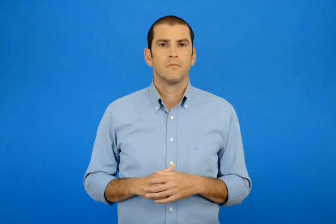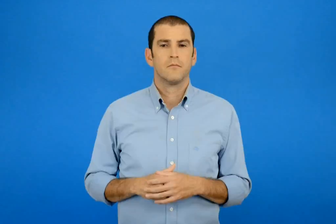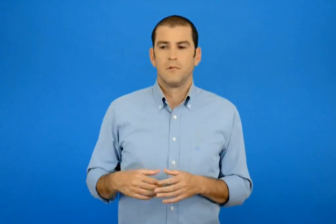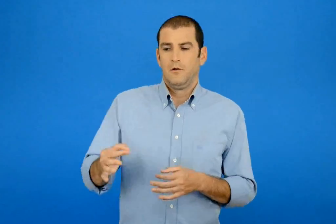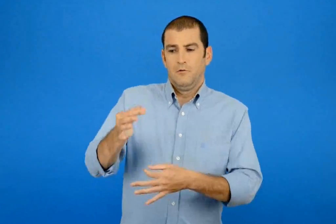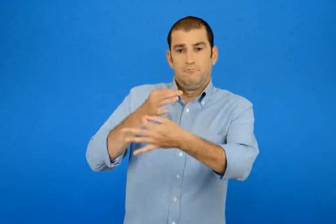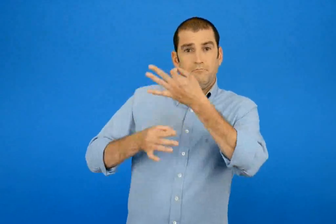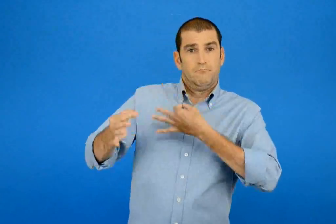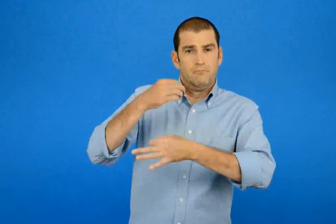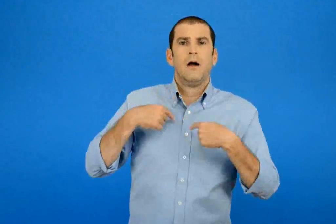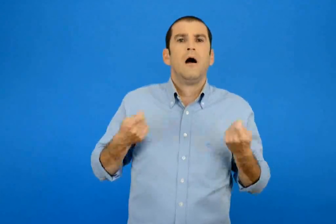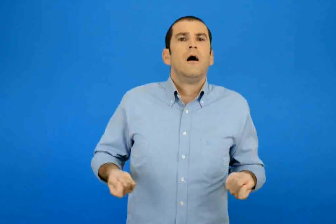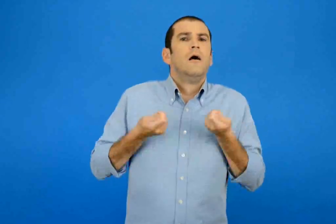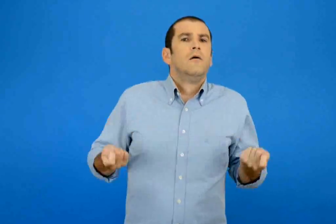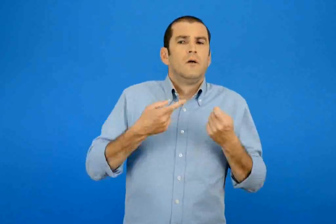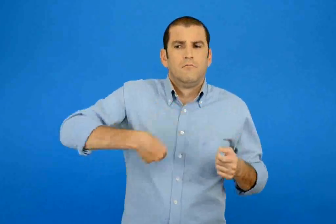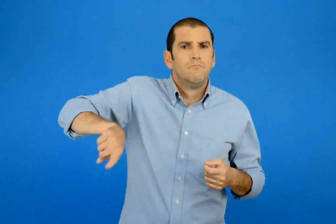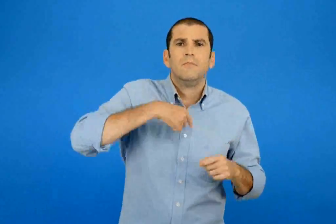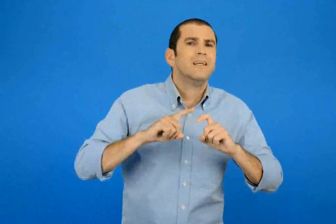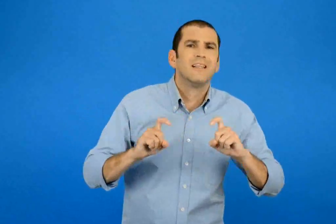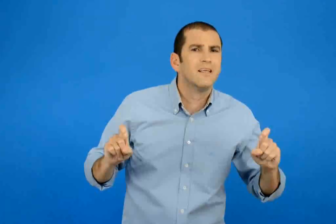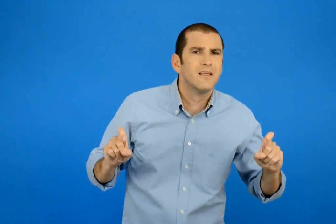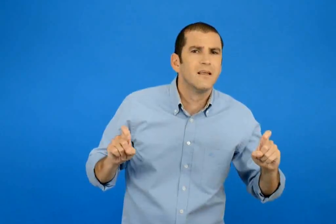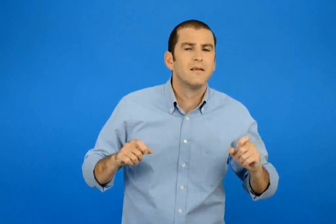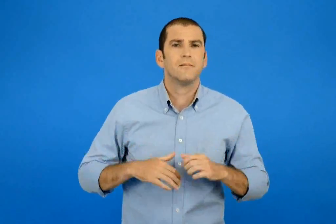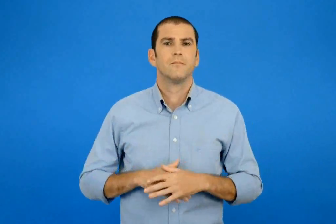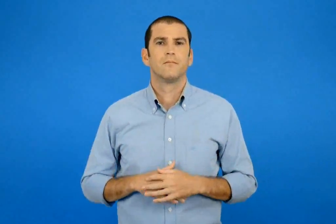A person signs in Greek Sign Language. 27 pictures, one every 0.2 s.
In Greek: τι μας λένε να κάνουμε ;
